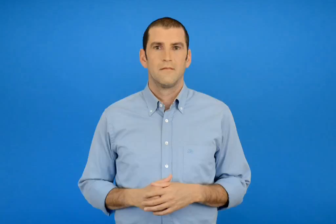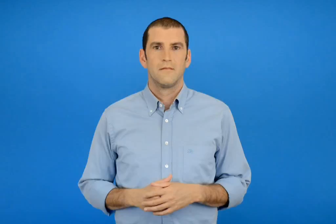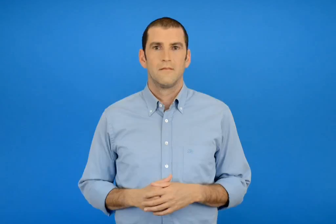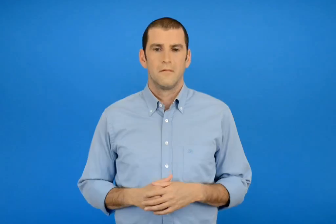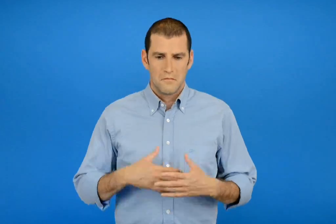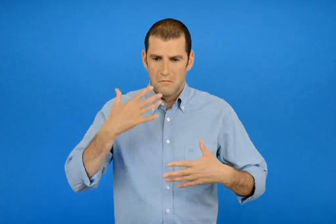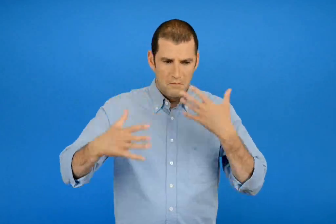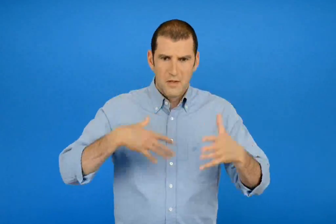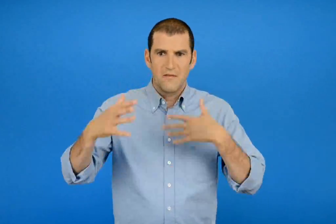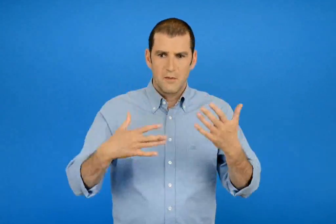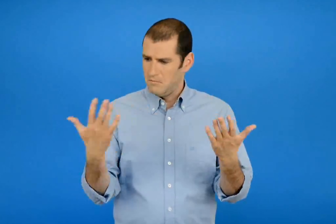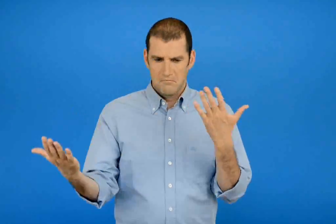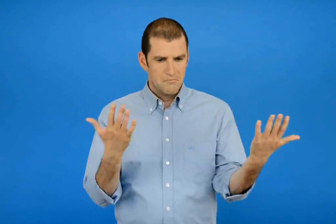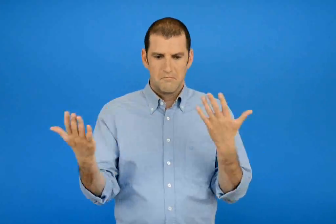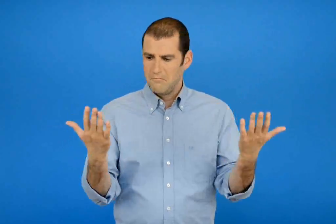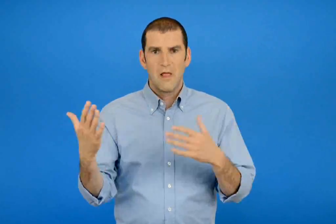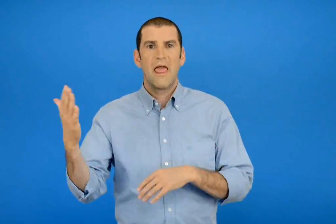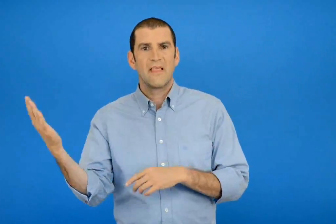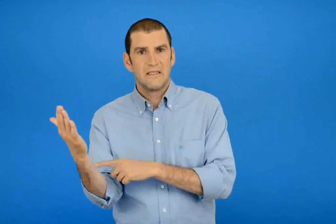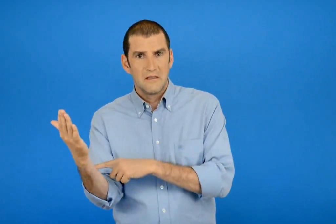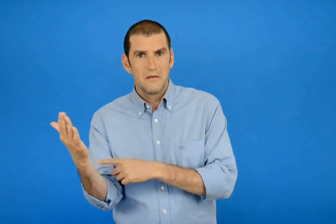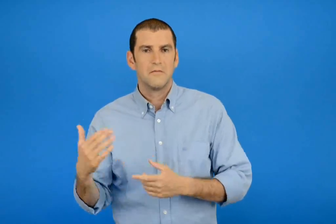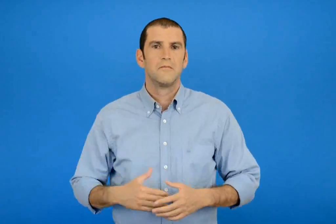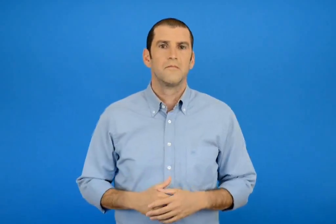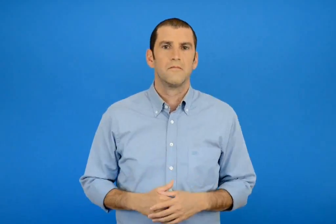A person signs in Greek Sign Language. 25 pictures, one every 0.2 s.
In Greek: μπερδεύομαι ποιό είναι το δεξί μου χέρι ;
